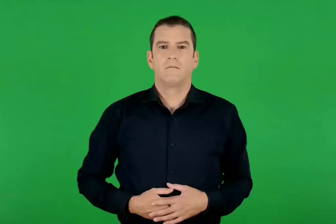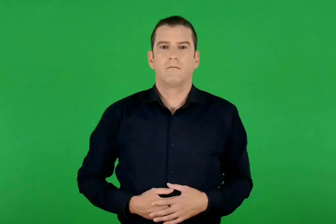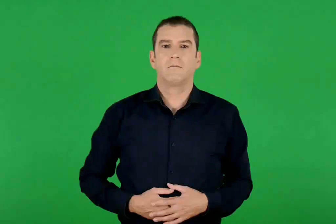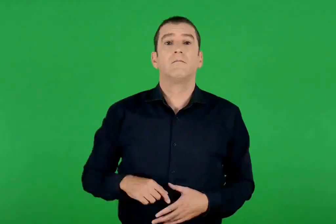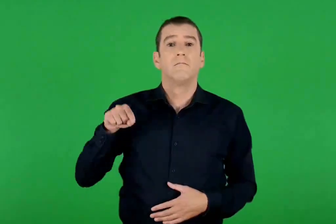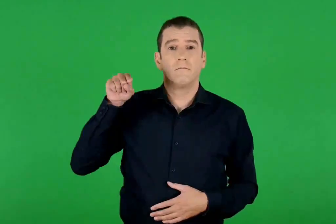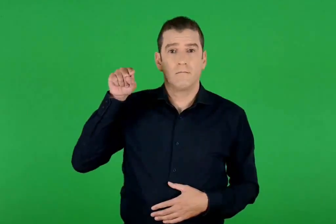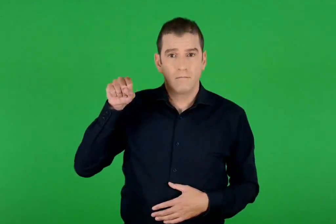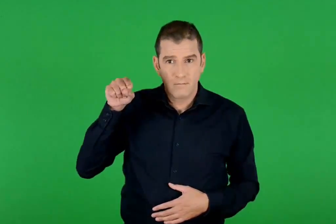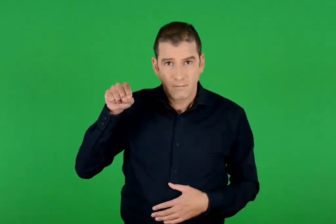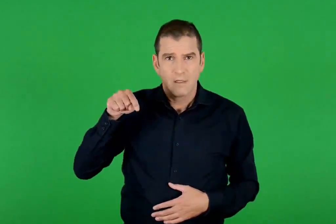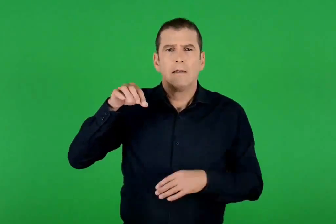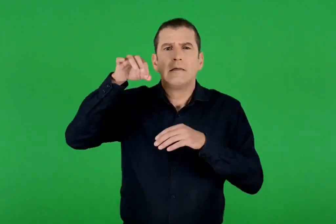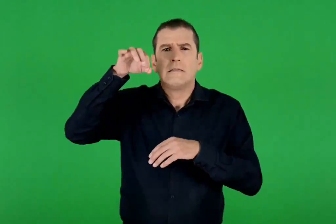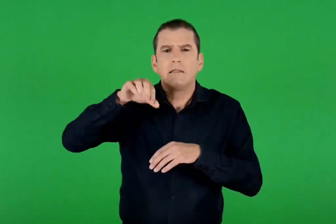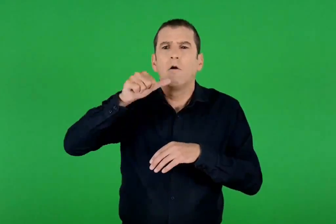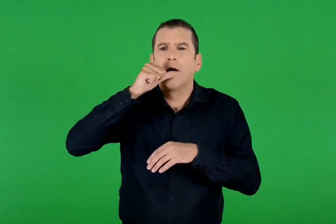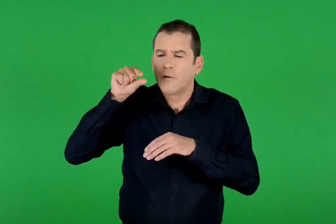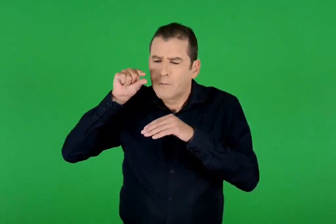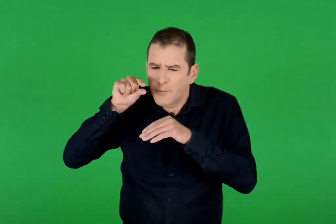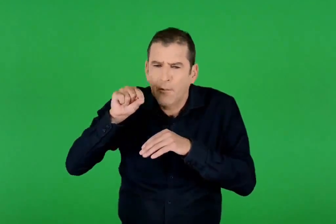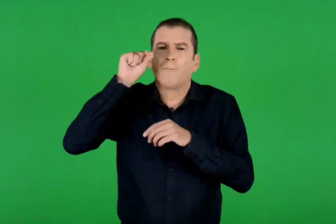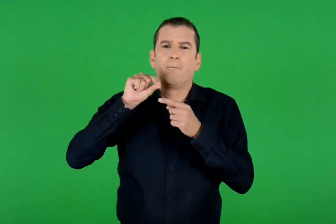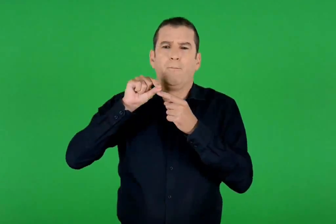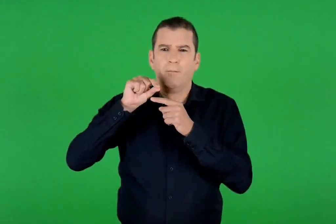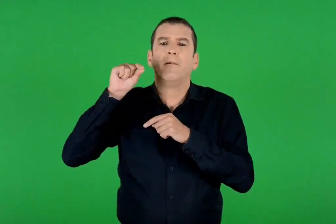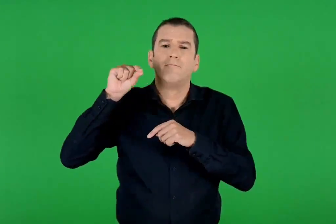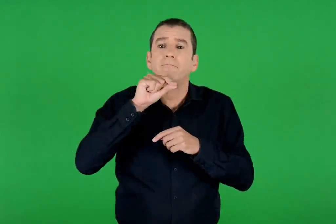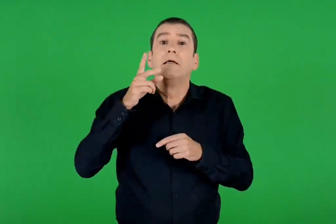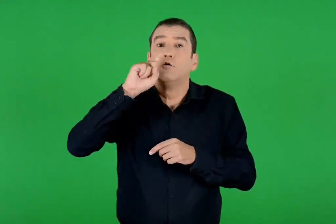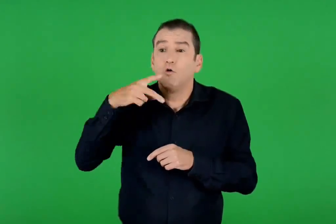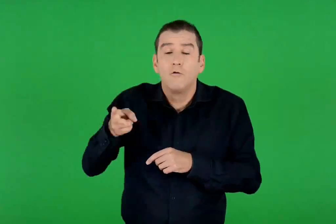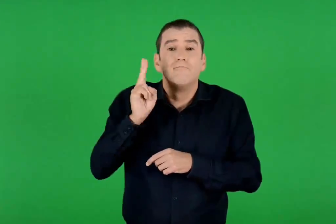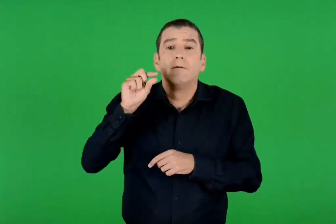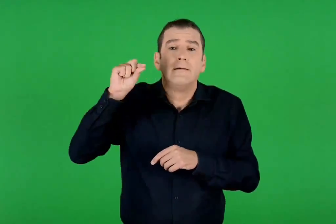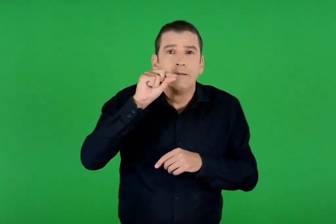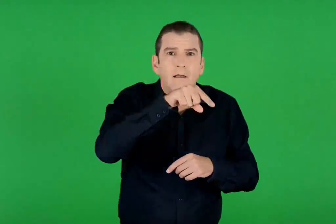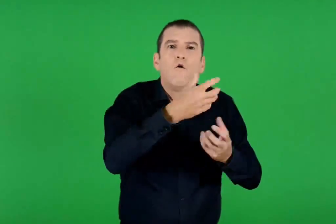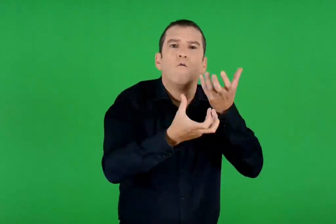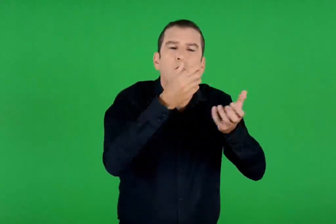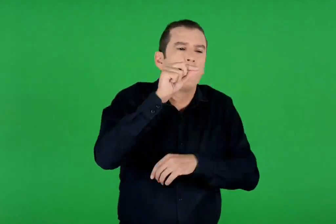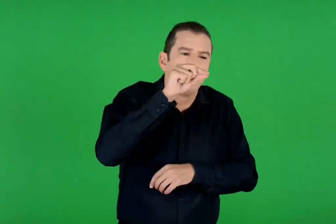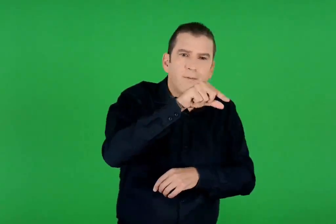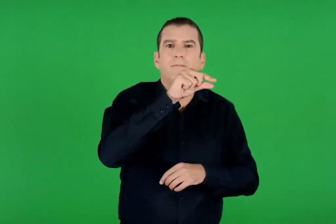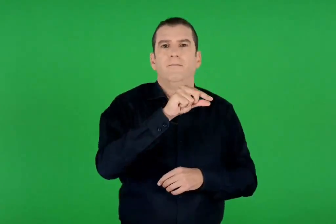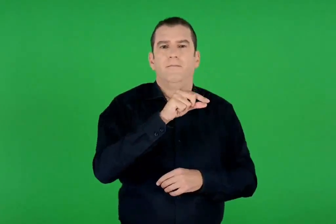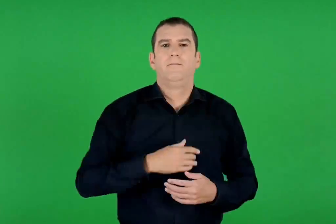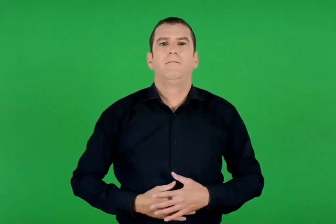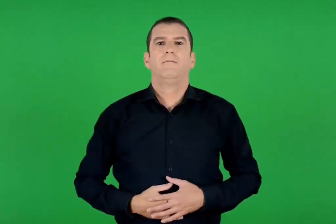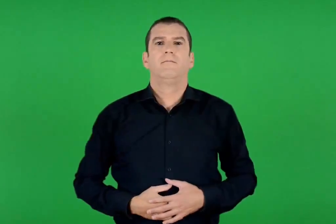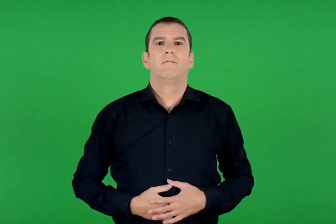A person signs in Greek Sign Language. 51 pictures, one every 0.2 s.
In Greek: αυτό πήρε μία σταγόνα νερό με το ράμφος του και με κίνδυνο της ζωής του , την έριξε στην φωτιά
